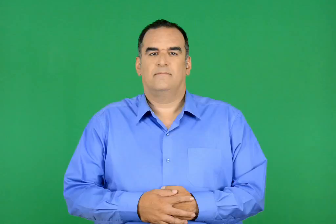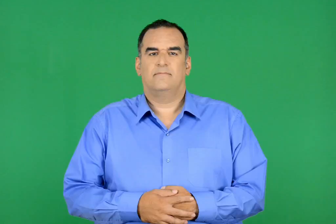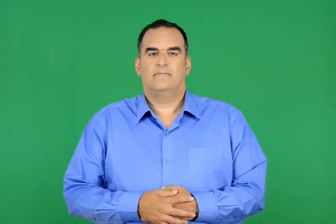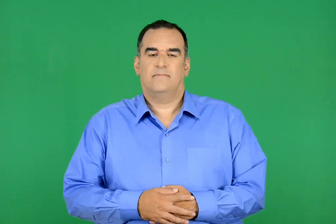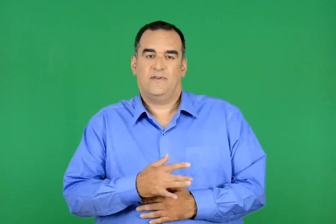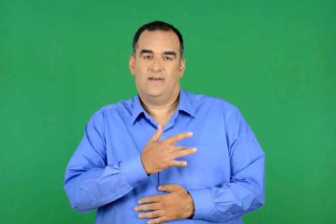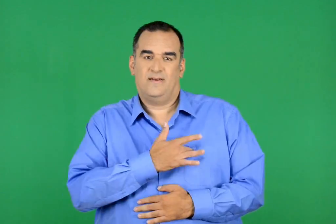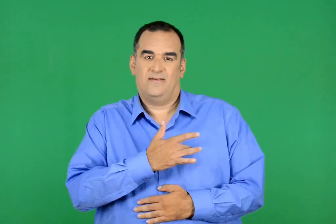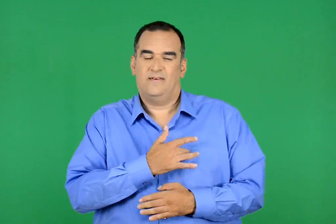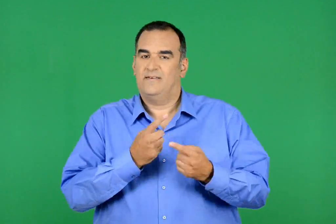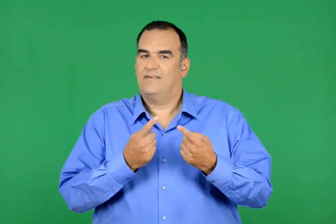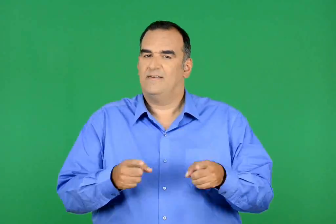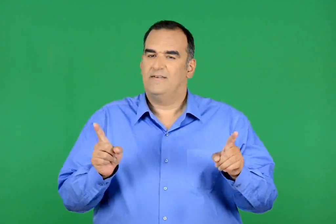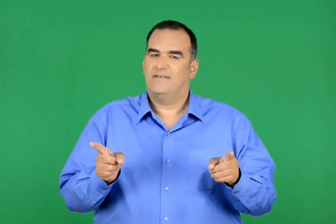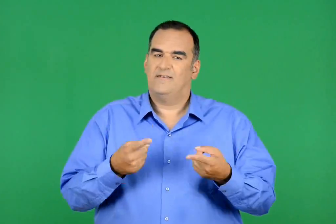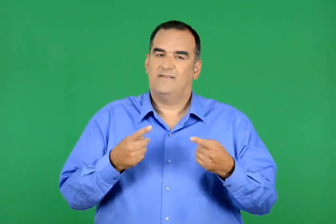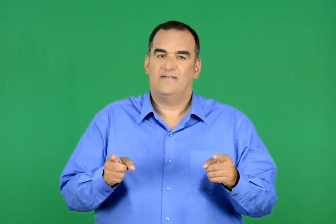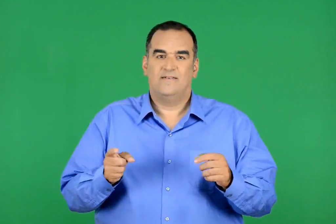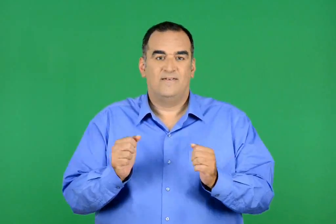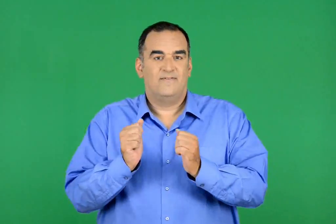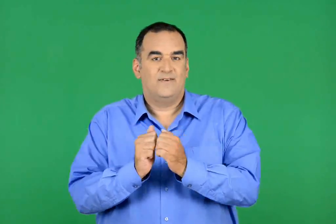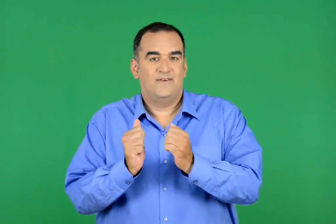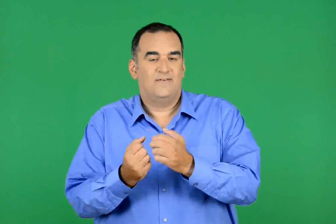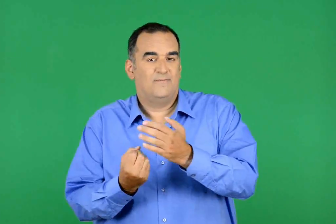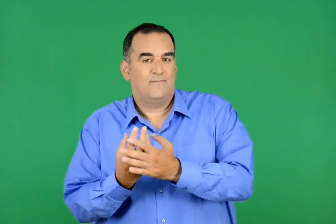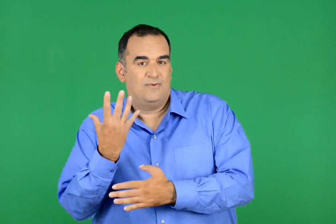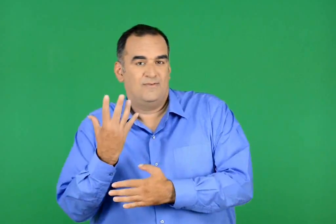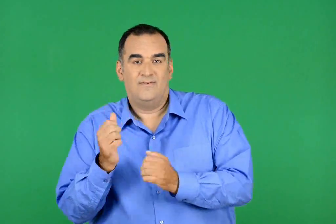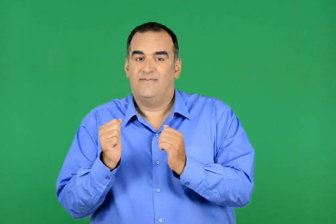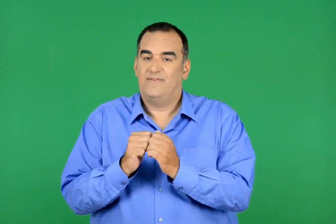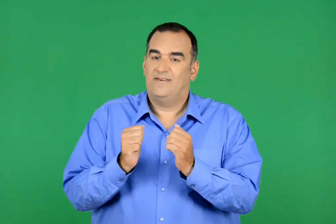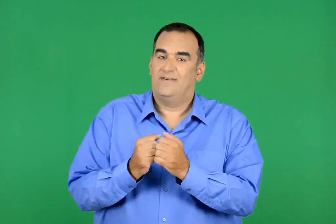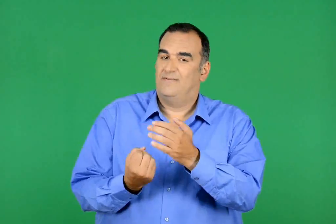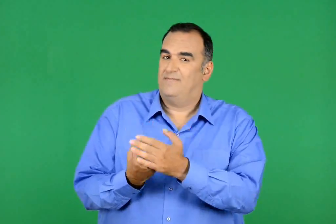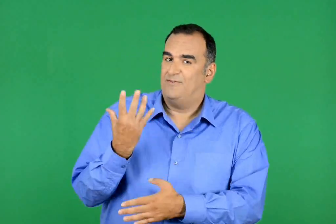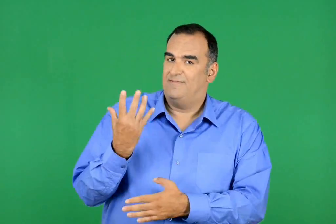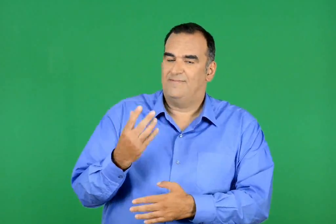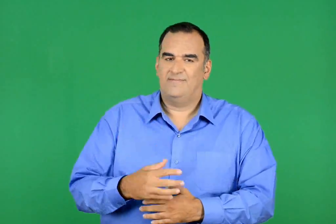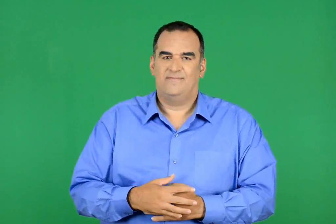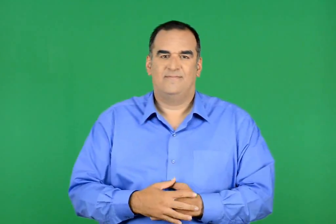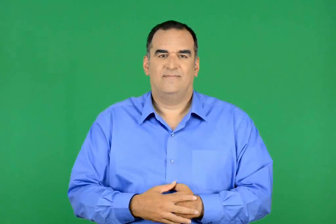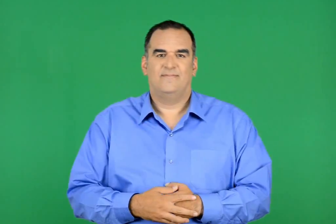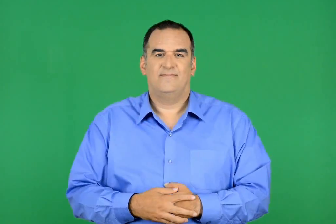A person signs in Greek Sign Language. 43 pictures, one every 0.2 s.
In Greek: η καρδιά µου τραγουδούσε έχω µαι καινούρια φιλενάδα , έχω µαι καινούρια φιλενάδα
